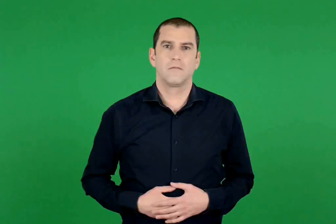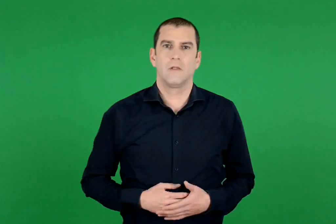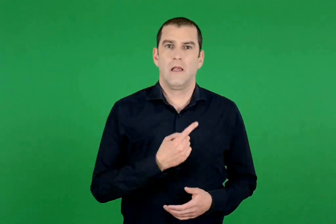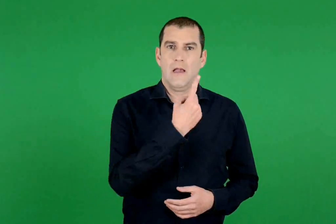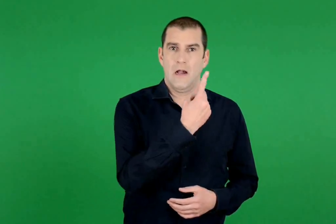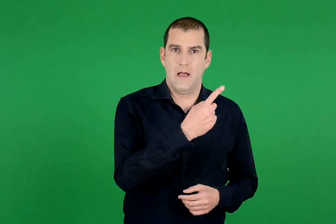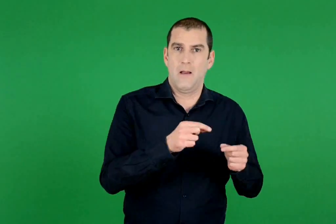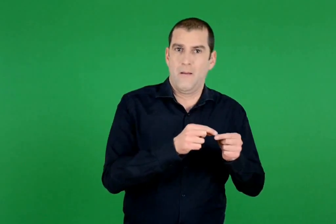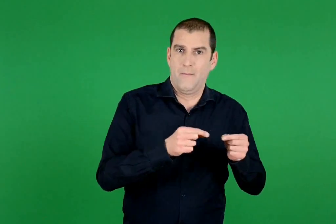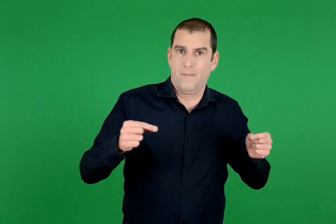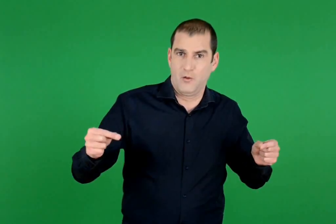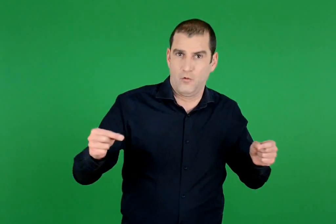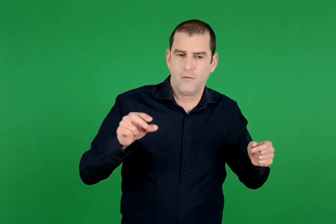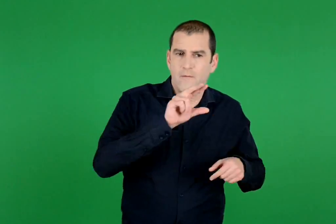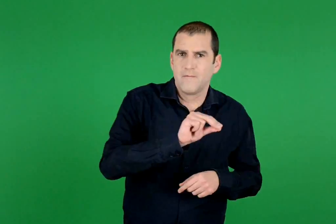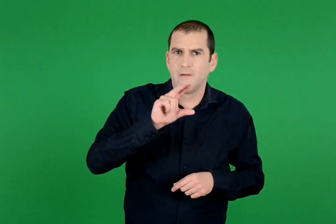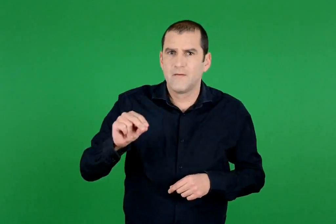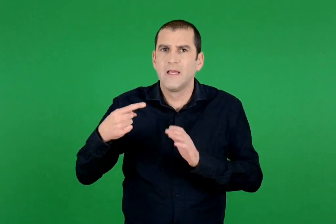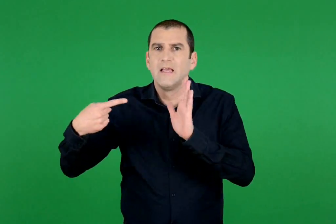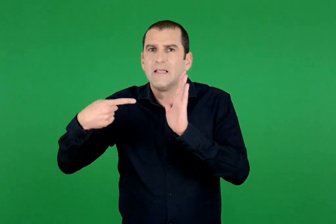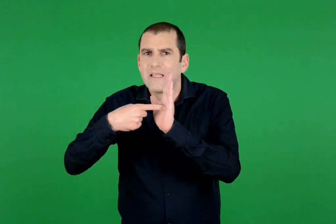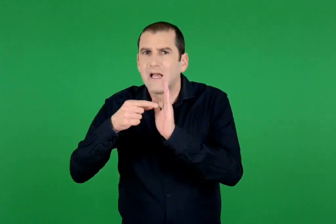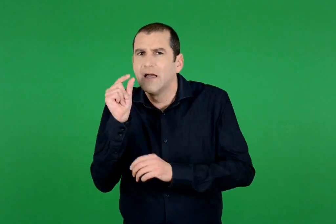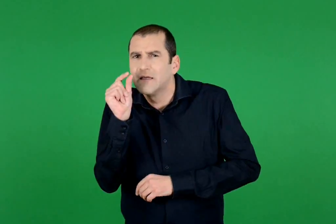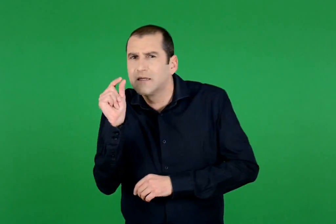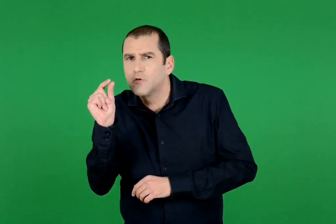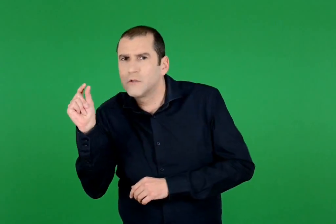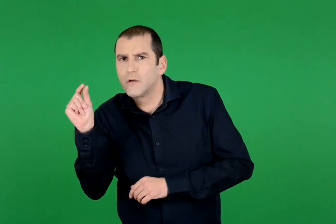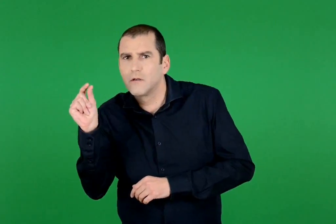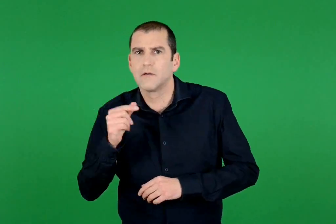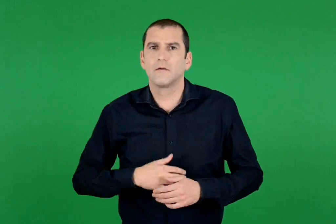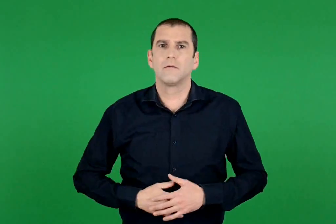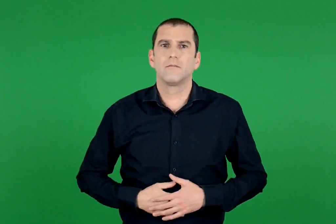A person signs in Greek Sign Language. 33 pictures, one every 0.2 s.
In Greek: 1 μέτρο = 1.000 χιλιοστά
